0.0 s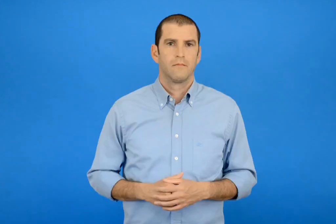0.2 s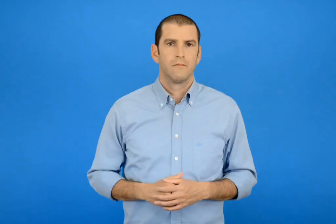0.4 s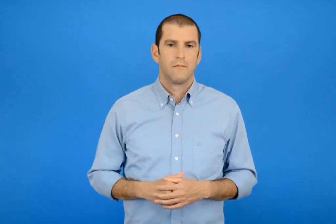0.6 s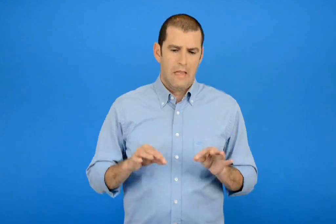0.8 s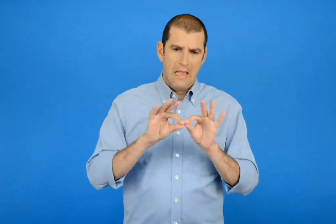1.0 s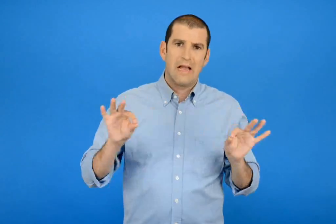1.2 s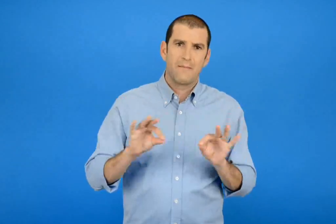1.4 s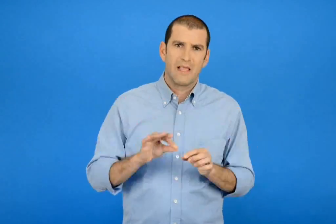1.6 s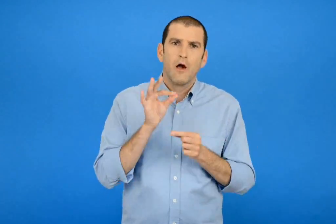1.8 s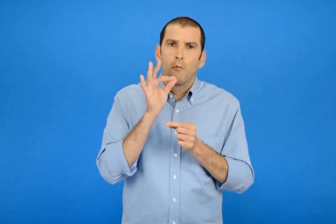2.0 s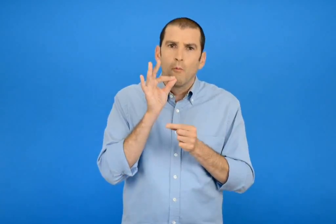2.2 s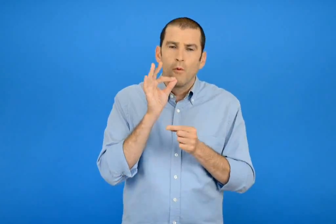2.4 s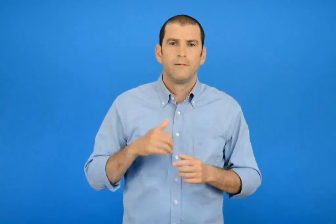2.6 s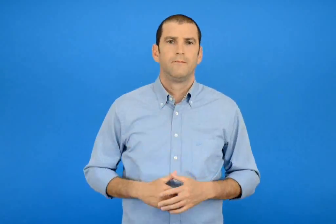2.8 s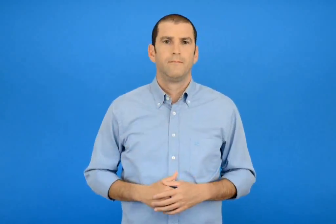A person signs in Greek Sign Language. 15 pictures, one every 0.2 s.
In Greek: καλαμάκια
